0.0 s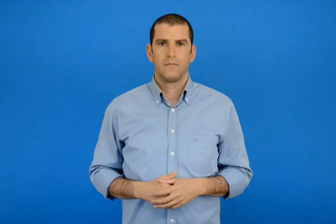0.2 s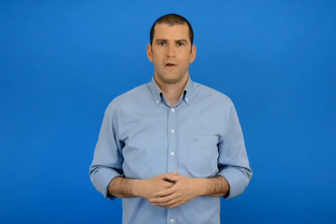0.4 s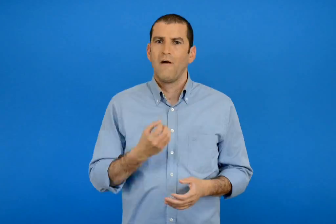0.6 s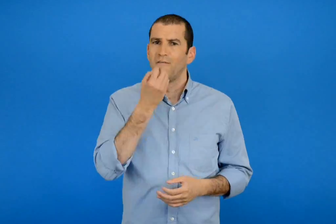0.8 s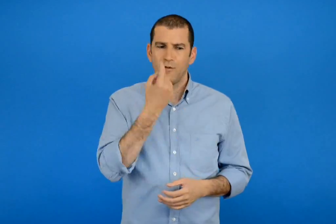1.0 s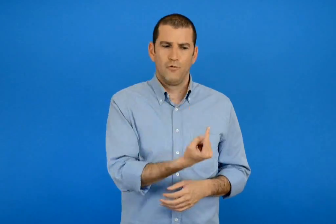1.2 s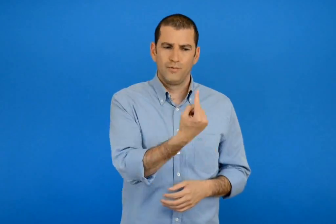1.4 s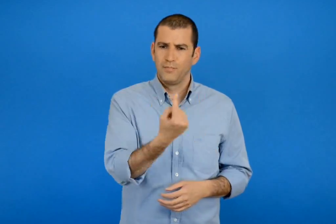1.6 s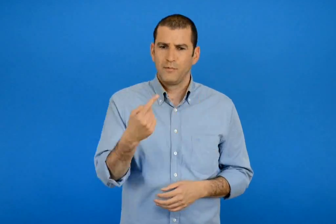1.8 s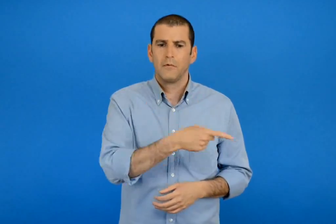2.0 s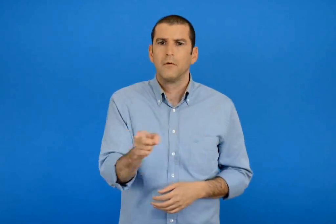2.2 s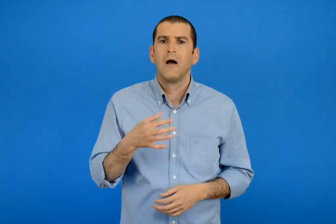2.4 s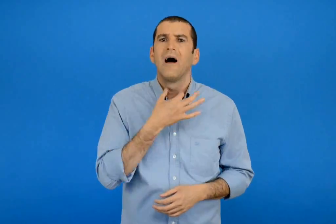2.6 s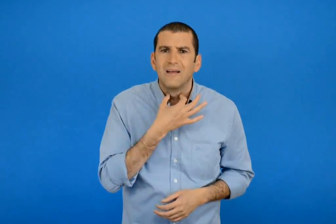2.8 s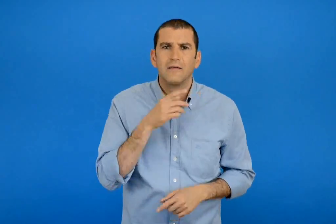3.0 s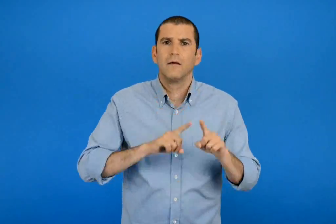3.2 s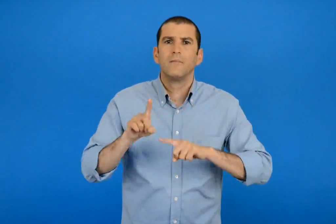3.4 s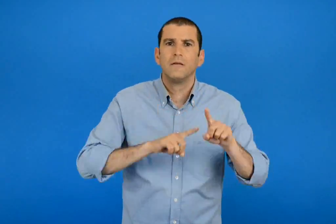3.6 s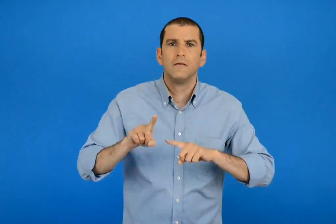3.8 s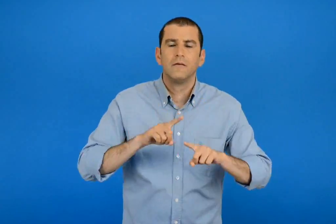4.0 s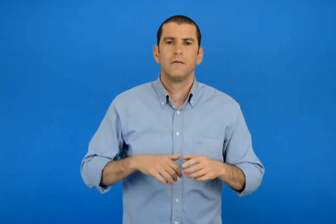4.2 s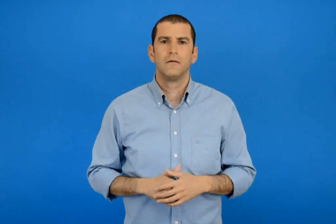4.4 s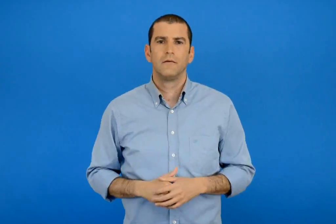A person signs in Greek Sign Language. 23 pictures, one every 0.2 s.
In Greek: ποιες ανάγκες έχει κάθε φυτό ;
